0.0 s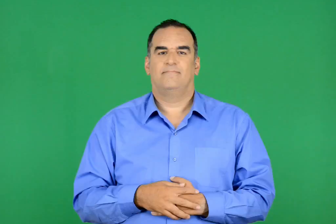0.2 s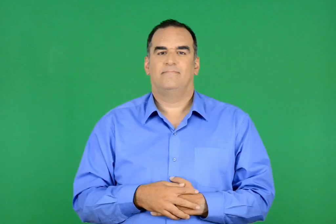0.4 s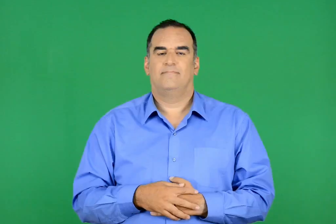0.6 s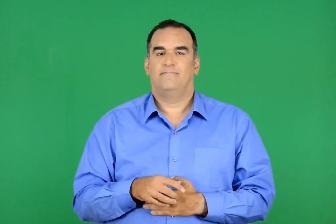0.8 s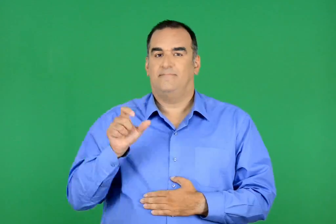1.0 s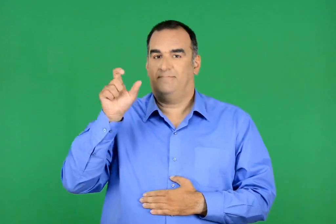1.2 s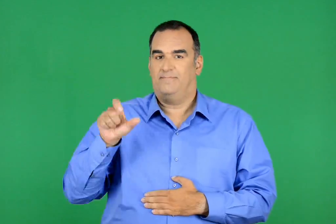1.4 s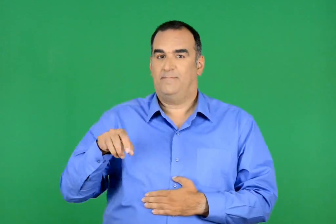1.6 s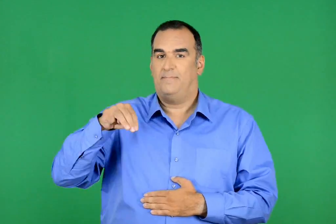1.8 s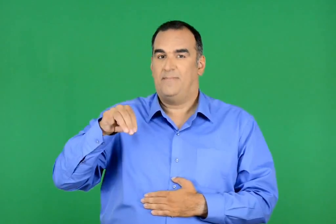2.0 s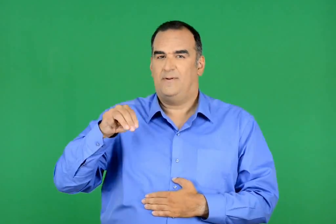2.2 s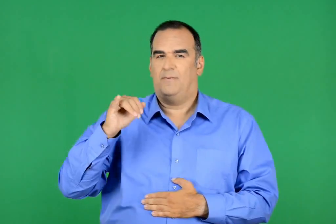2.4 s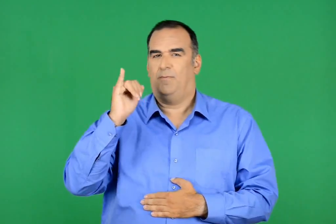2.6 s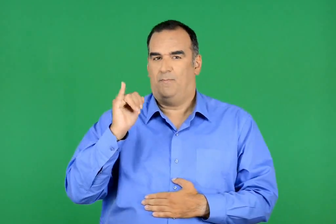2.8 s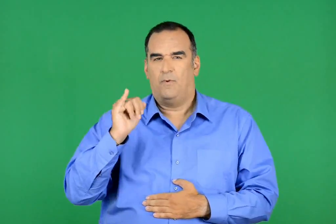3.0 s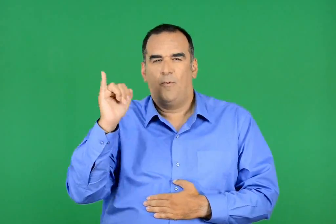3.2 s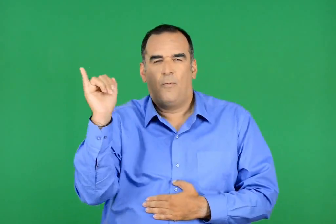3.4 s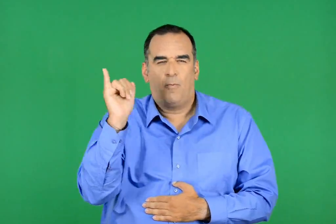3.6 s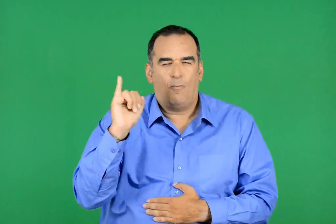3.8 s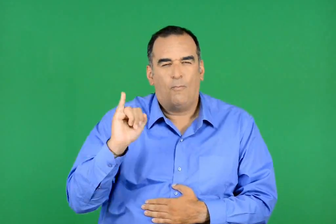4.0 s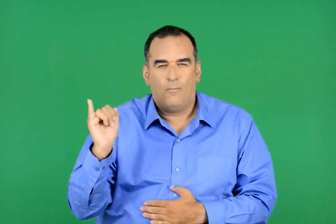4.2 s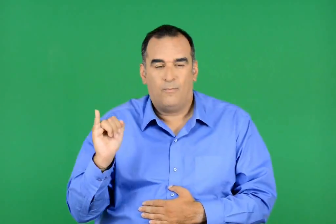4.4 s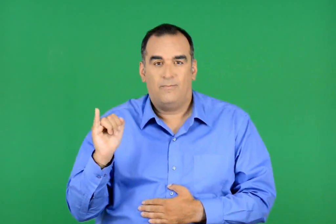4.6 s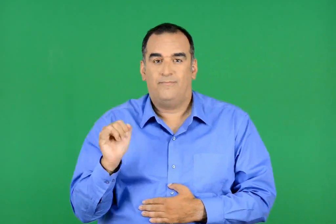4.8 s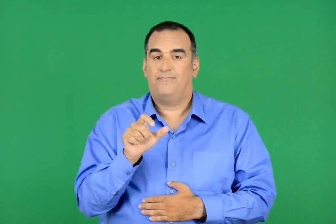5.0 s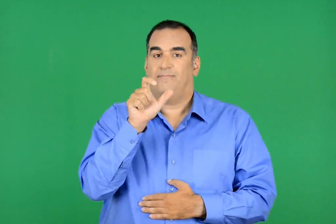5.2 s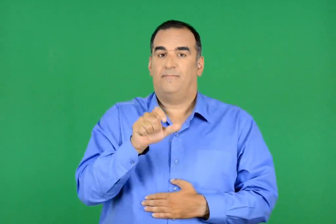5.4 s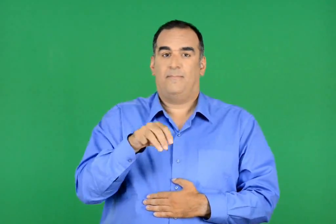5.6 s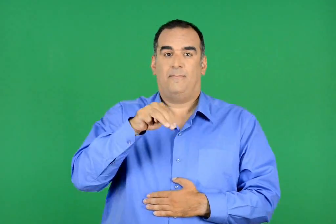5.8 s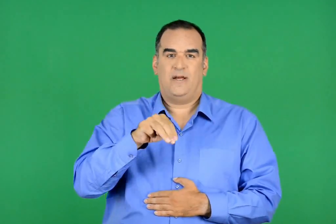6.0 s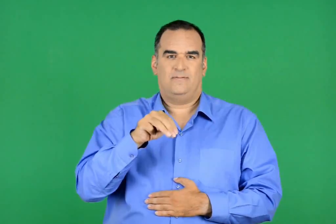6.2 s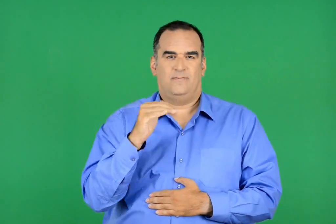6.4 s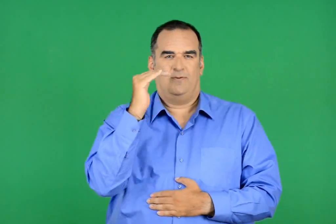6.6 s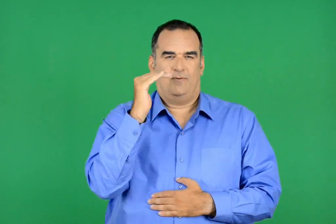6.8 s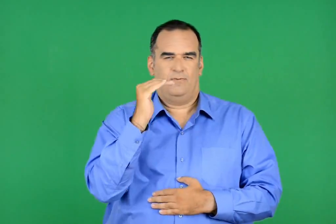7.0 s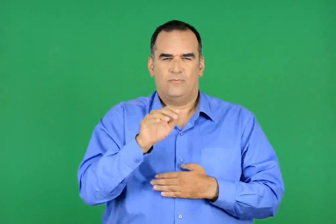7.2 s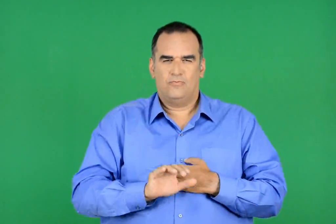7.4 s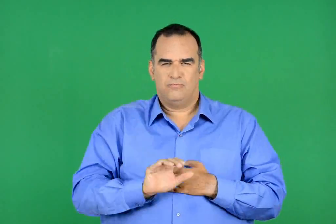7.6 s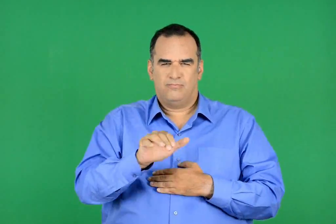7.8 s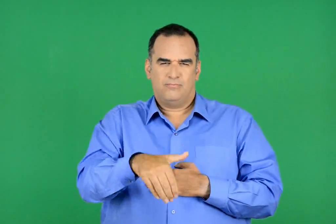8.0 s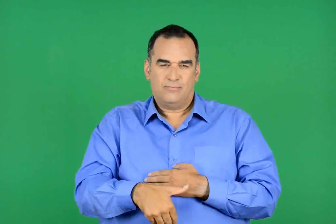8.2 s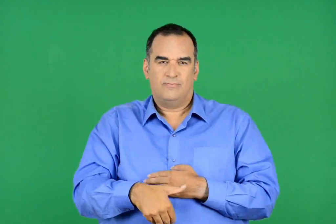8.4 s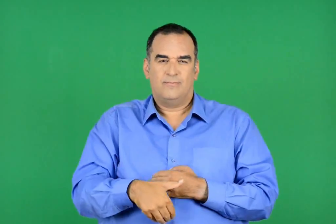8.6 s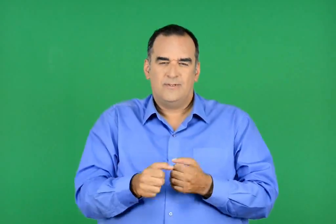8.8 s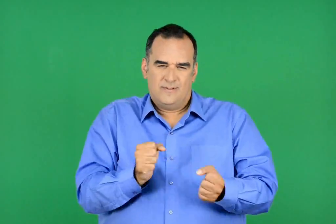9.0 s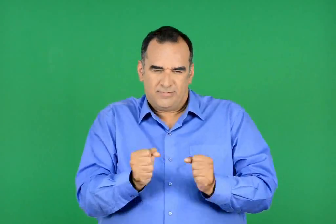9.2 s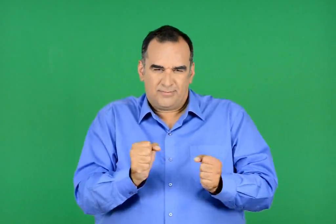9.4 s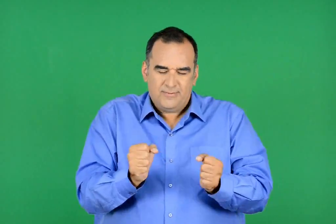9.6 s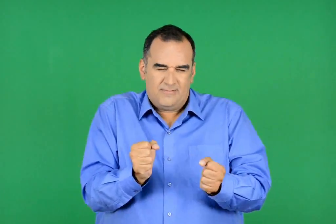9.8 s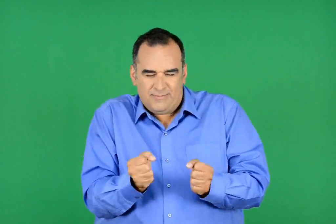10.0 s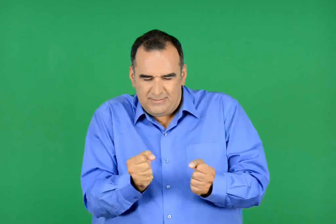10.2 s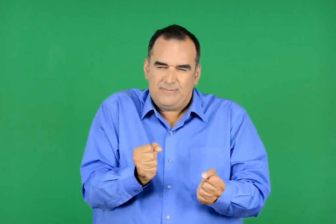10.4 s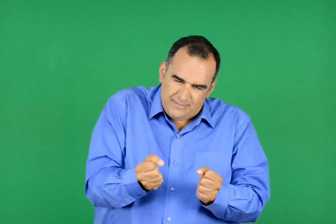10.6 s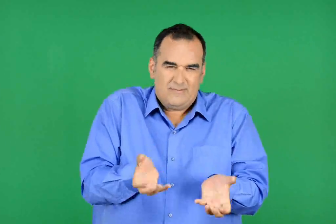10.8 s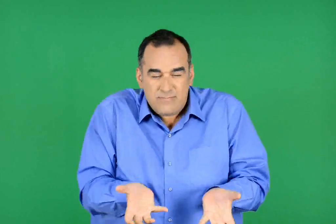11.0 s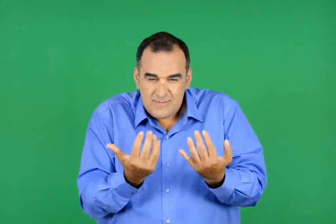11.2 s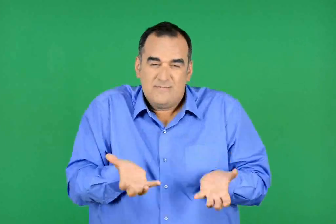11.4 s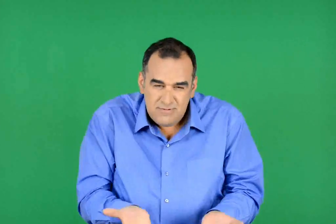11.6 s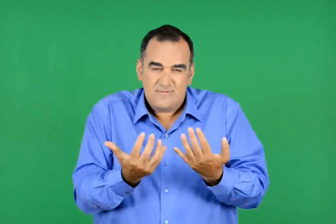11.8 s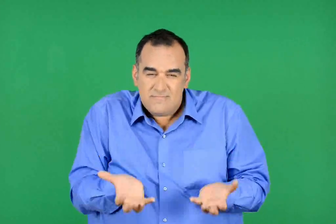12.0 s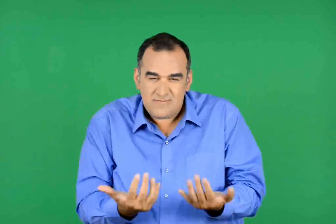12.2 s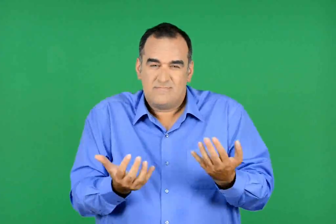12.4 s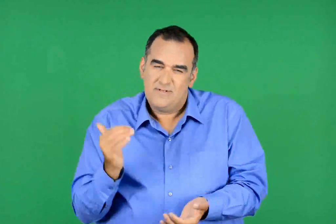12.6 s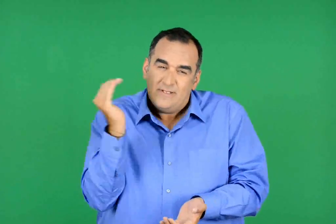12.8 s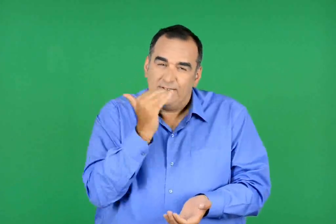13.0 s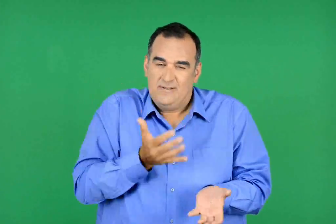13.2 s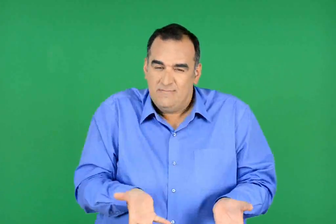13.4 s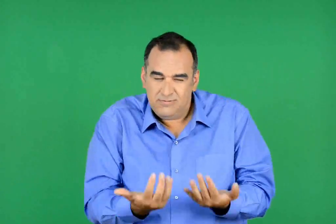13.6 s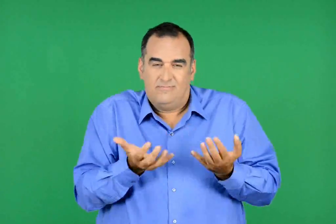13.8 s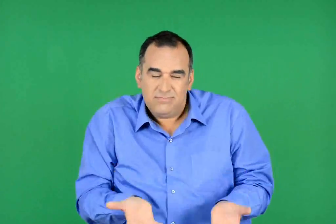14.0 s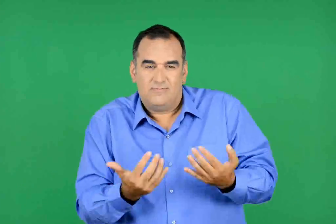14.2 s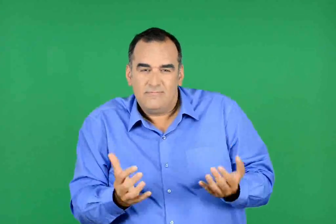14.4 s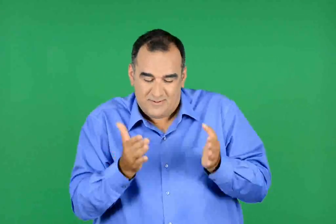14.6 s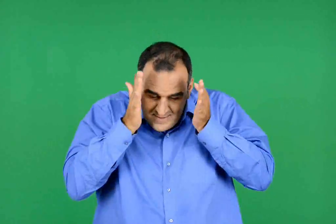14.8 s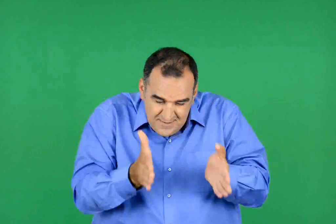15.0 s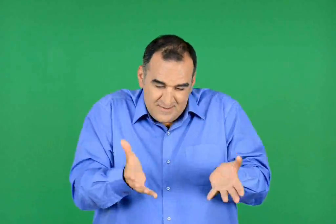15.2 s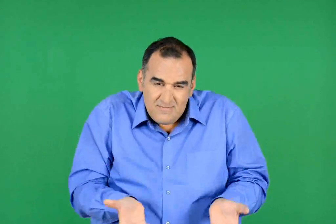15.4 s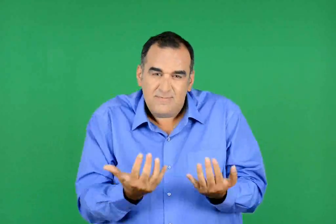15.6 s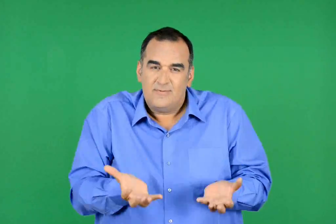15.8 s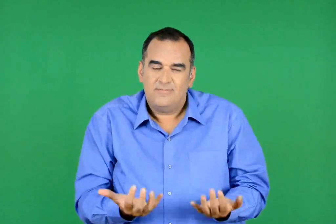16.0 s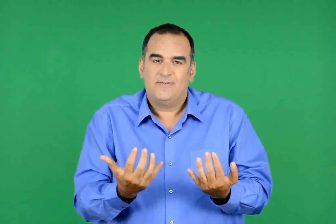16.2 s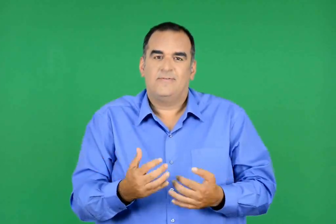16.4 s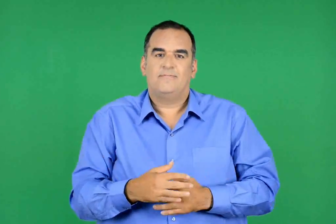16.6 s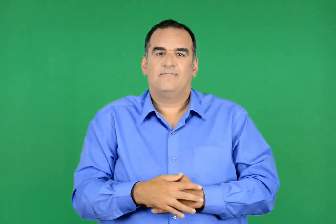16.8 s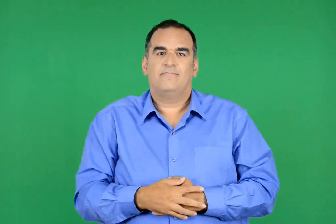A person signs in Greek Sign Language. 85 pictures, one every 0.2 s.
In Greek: ο ξερακιανός μπιν και ο κοντοπίθαρος κοιλαράς μπανς οδηγούσαν τις µηχανές τους σαν µανιακοί , κάνοντας τα φτυάρια να σκάβουν µε καταπληκτική ταχύτητα
